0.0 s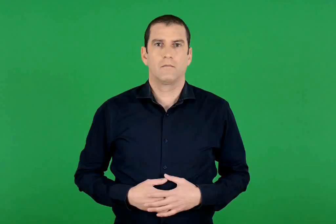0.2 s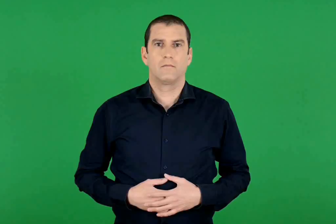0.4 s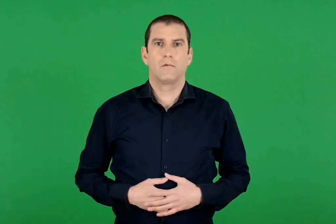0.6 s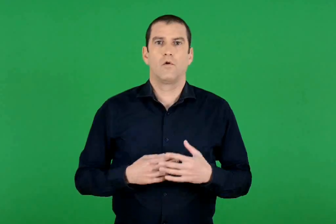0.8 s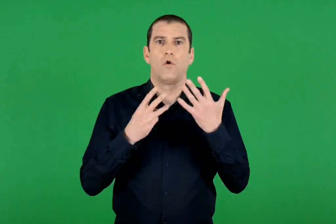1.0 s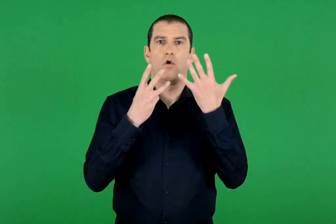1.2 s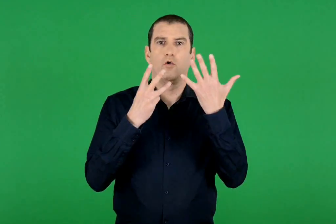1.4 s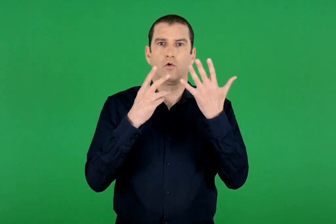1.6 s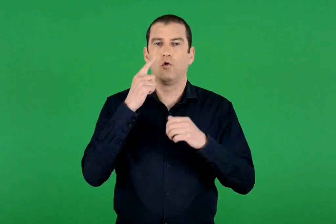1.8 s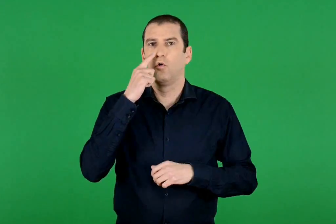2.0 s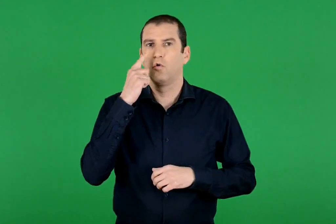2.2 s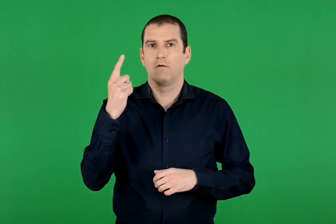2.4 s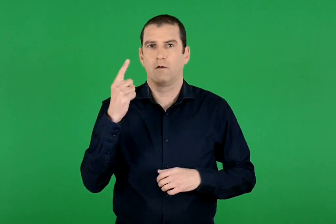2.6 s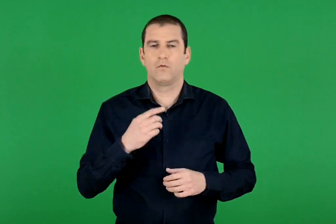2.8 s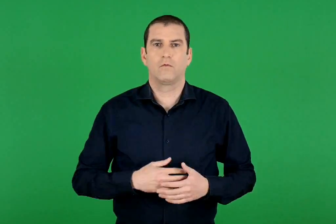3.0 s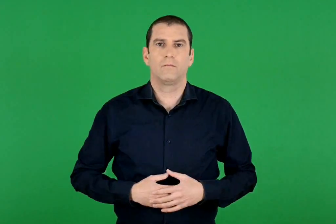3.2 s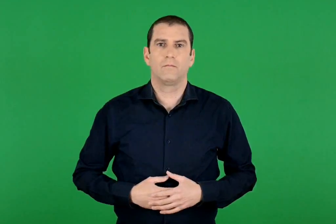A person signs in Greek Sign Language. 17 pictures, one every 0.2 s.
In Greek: 44508
